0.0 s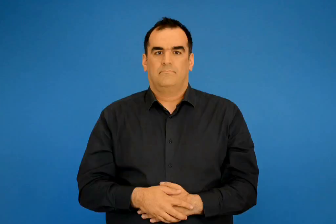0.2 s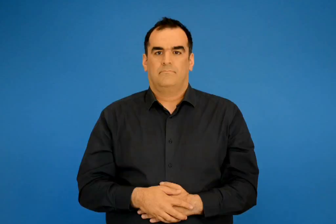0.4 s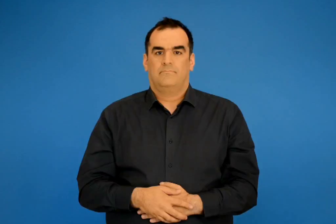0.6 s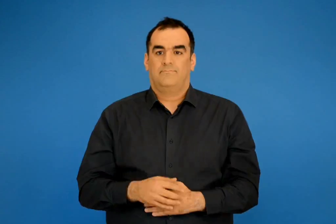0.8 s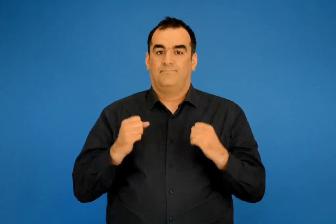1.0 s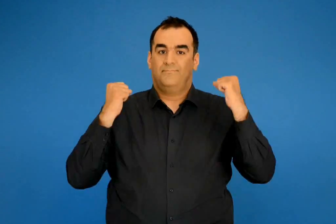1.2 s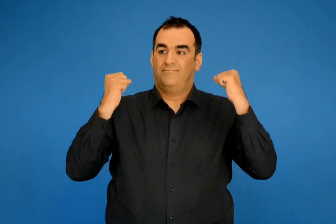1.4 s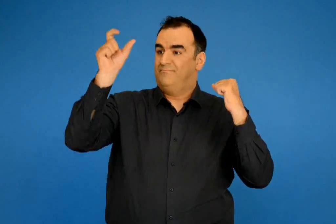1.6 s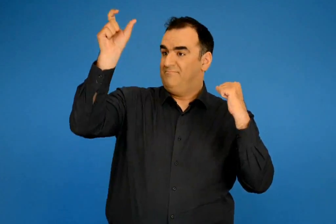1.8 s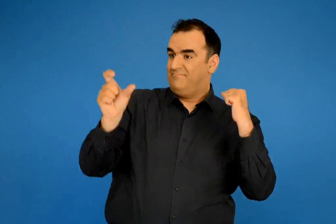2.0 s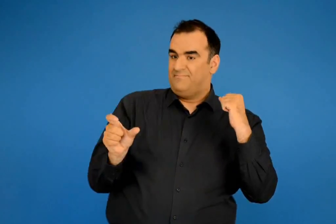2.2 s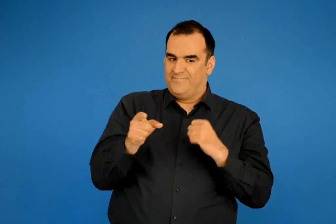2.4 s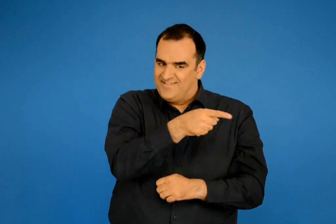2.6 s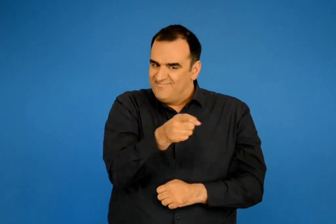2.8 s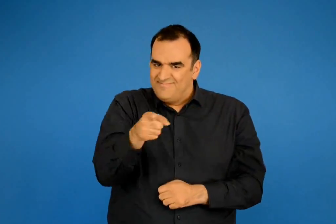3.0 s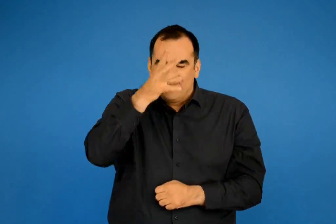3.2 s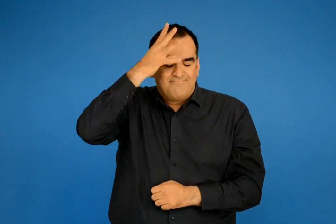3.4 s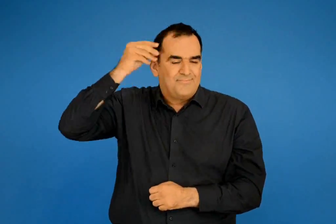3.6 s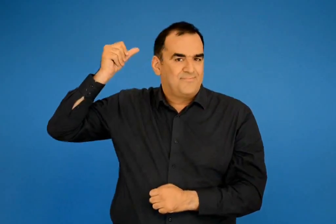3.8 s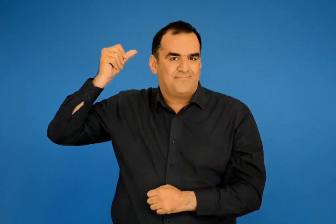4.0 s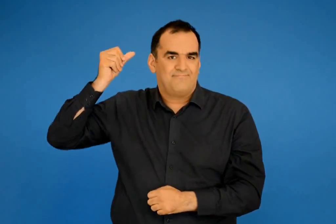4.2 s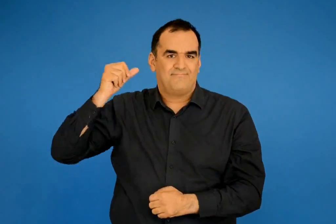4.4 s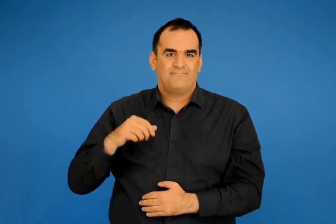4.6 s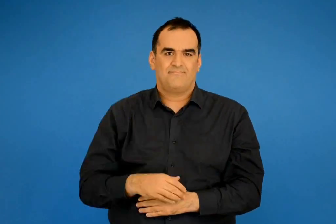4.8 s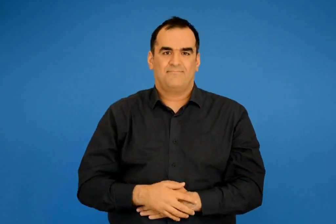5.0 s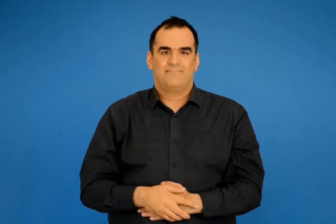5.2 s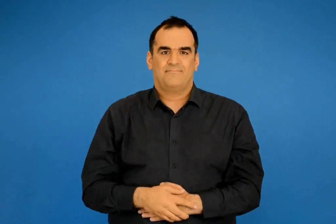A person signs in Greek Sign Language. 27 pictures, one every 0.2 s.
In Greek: παραλείψατε έναν ηρώα
